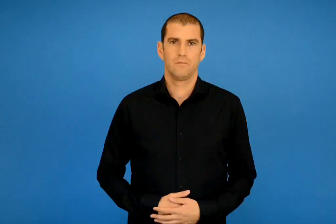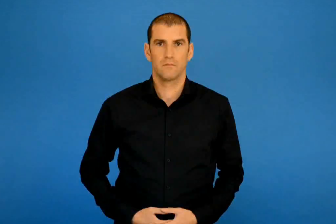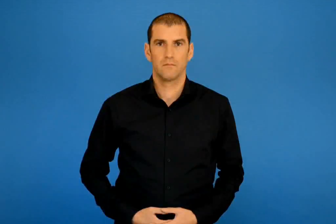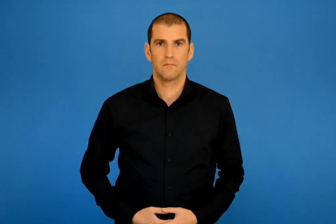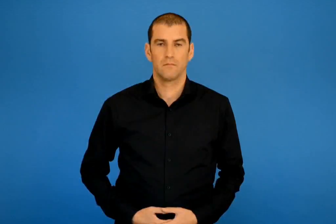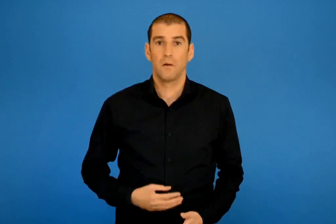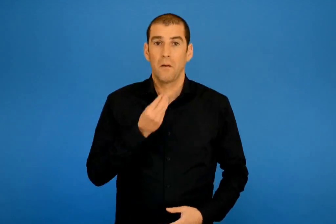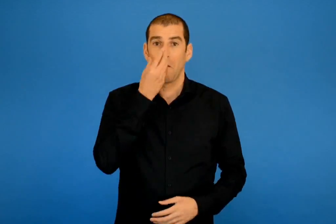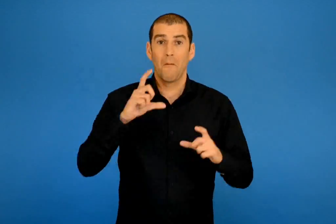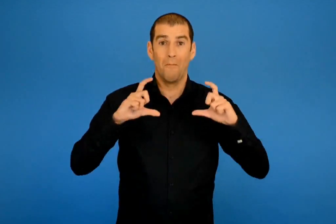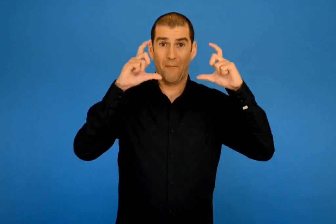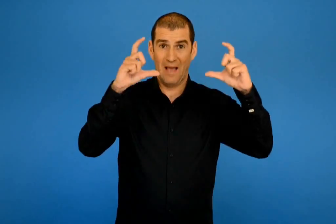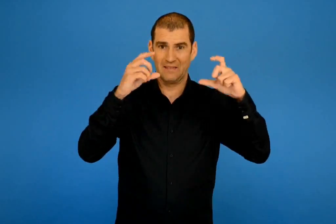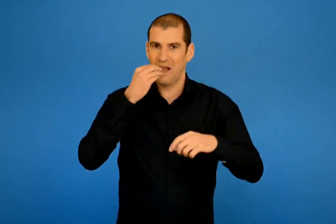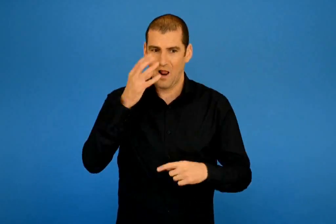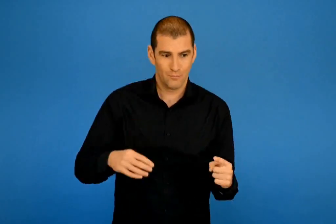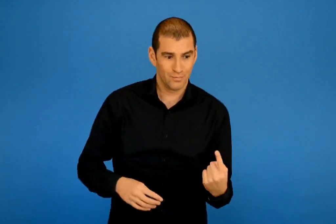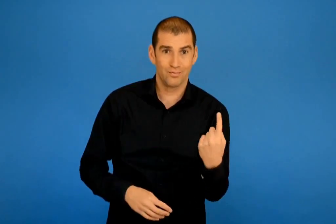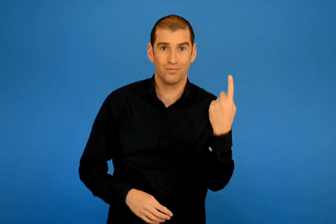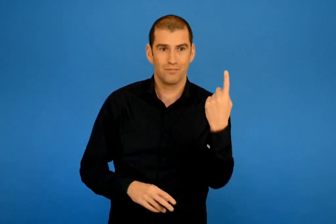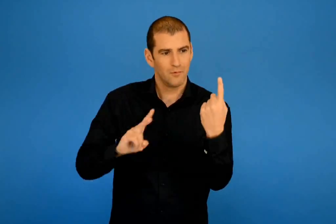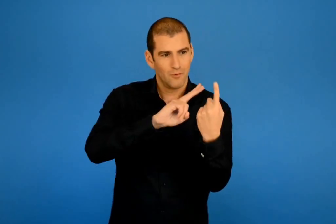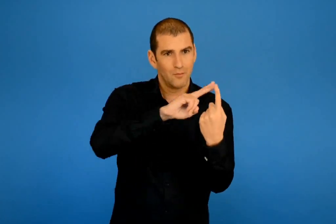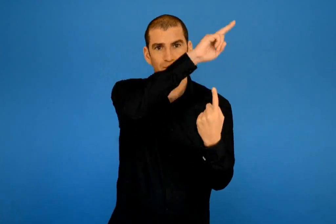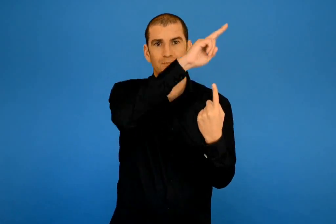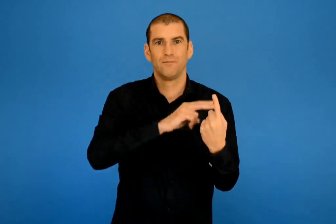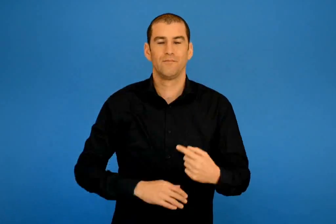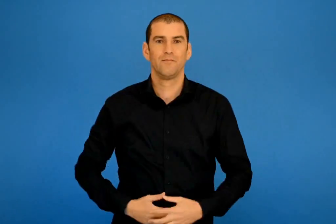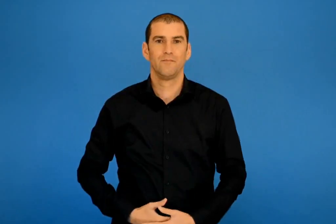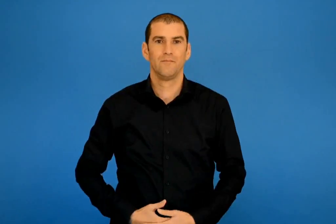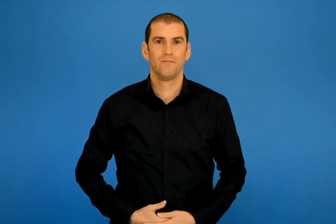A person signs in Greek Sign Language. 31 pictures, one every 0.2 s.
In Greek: και το μάη με τους ανθούς κορφολογεί τους βλαστούς
